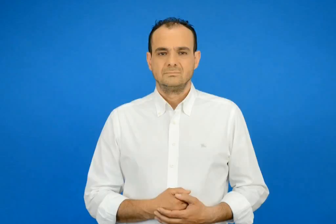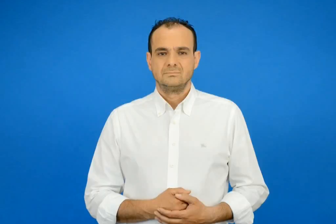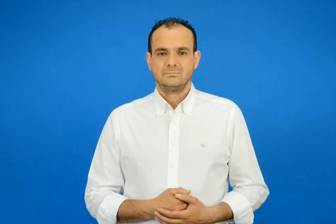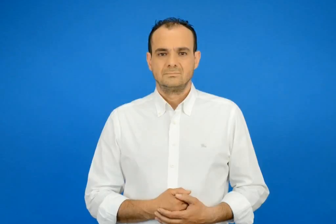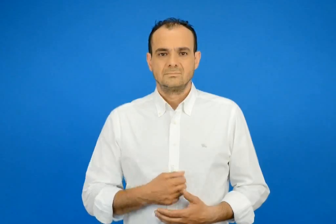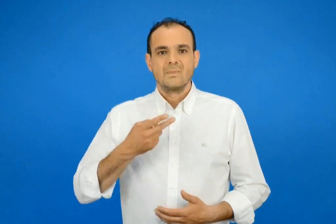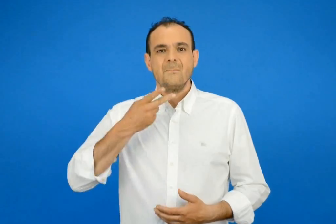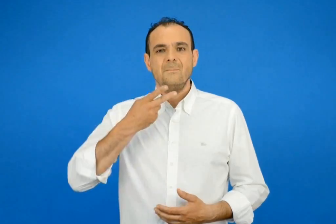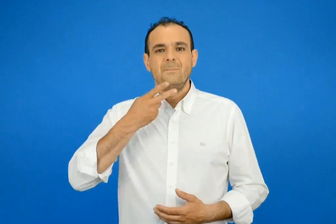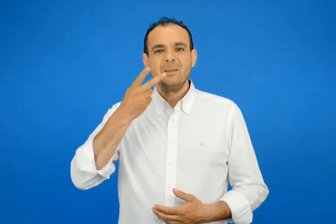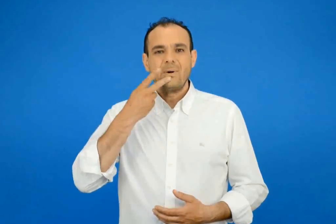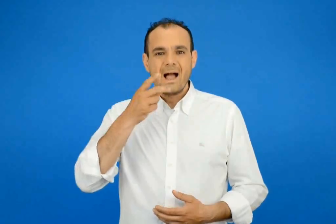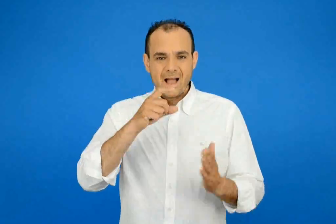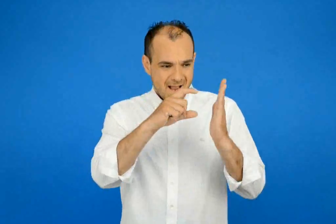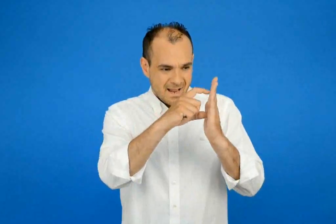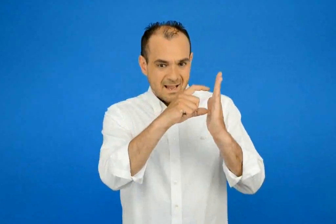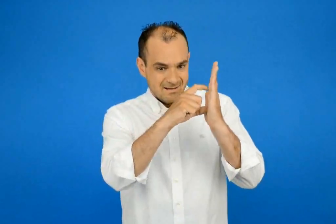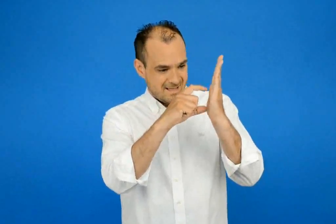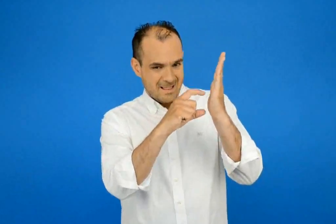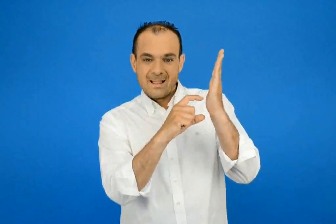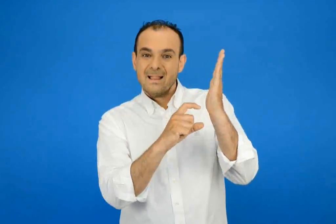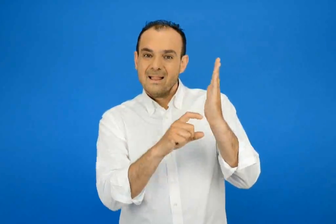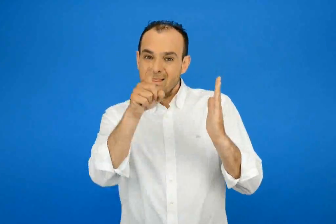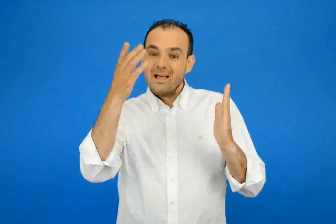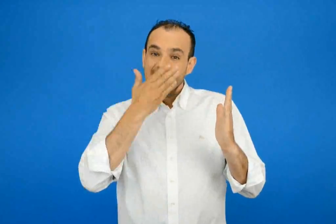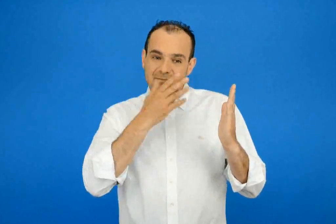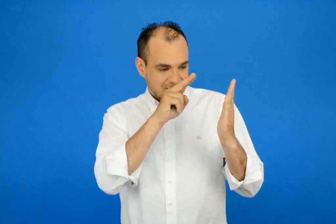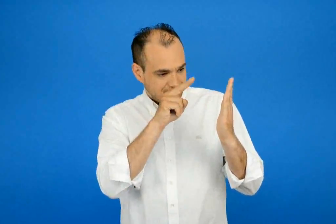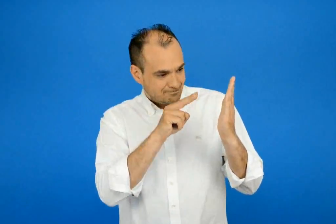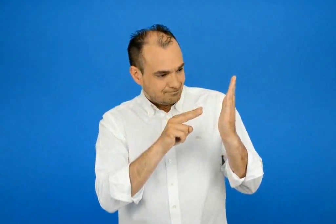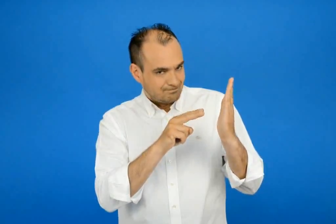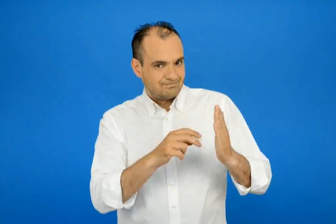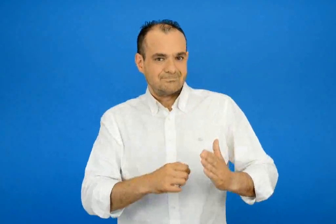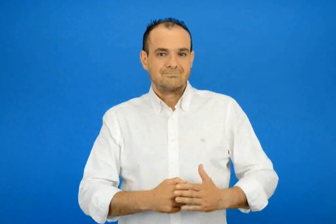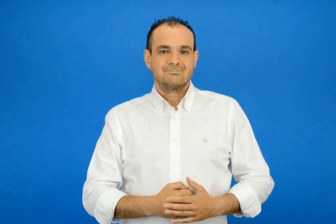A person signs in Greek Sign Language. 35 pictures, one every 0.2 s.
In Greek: διάβασε τα παρακάτω στιχάκια
